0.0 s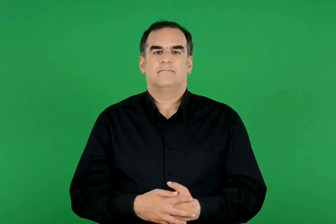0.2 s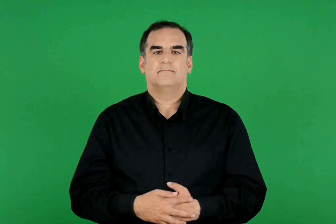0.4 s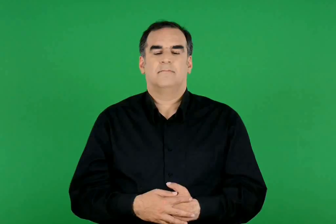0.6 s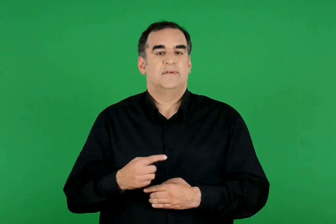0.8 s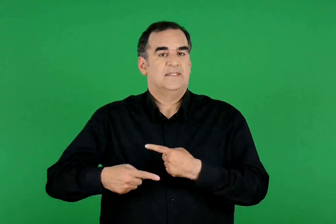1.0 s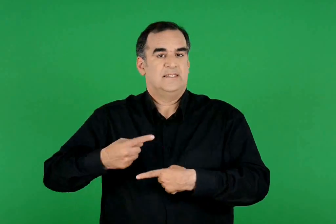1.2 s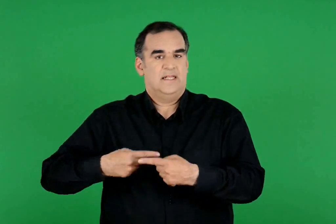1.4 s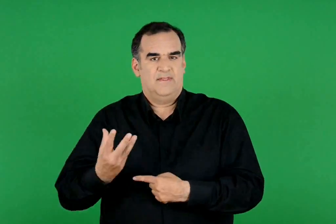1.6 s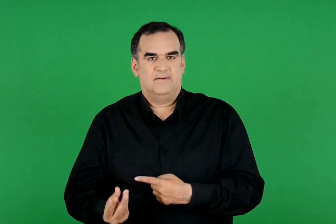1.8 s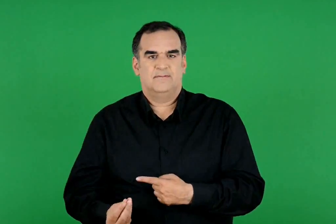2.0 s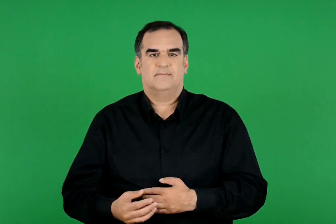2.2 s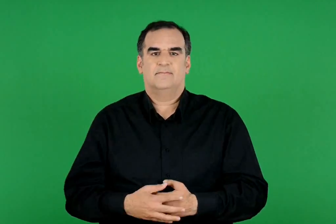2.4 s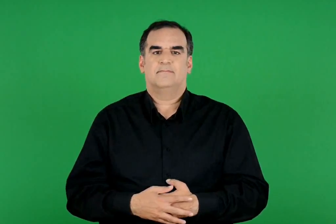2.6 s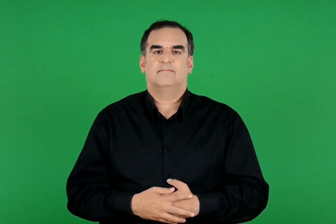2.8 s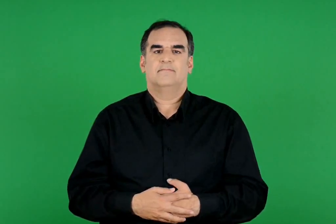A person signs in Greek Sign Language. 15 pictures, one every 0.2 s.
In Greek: συνήθειες
